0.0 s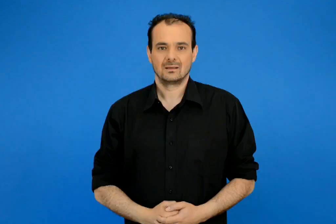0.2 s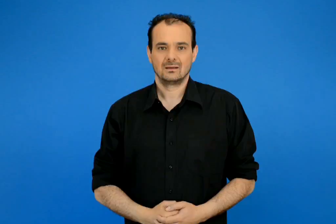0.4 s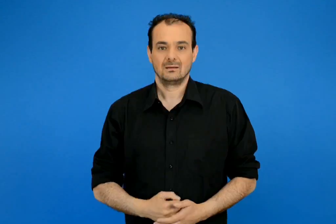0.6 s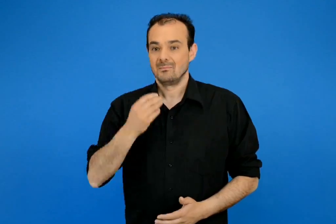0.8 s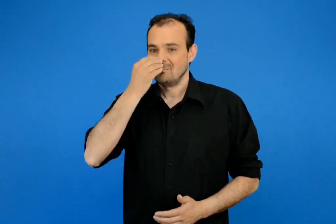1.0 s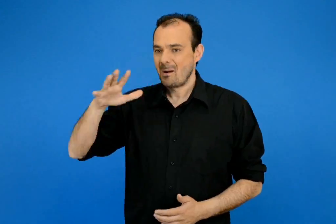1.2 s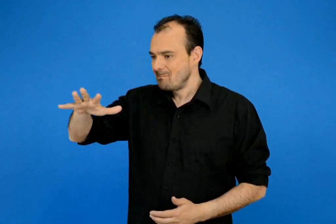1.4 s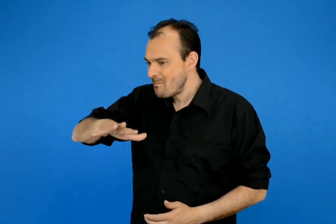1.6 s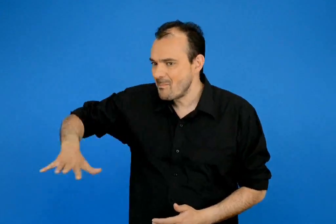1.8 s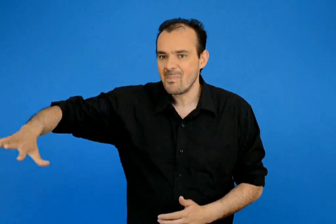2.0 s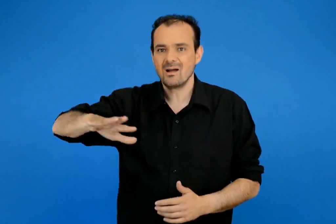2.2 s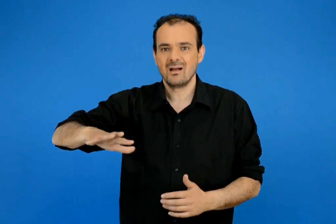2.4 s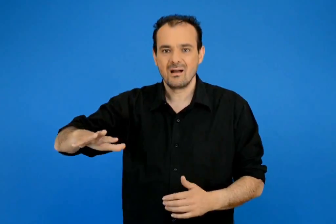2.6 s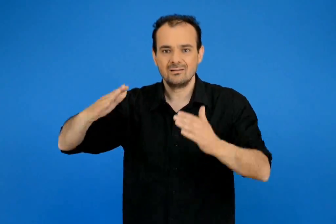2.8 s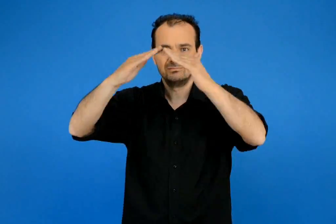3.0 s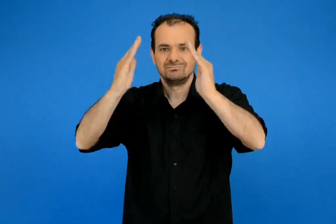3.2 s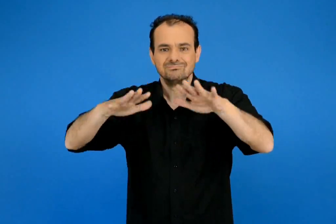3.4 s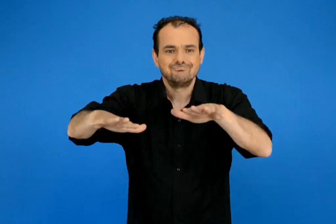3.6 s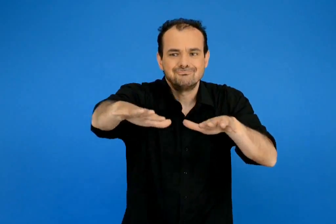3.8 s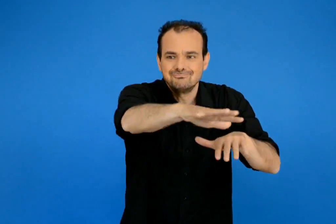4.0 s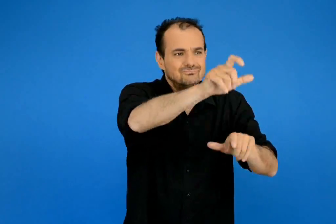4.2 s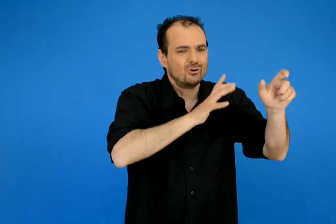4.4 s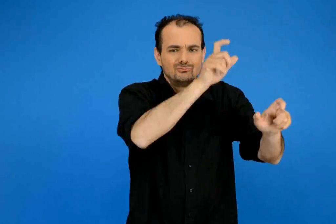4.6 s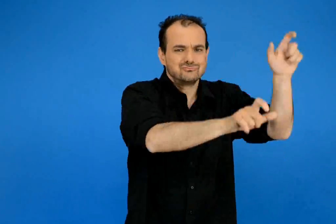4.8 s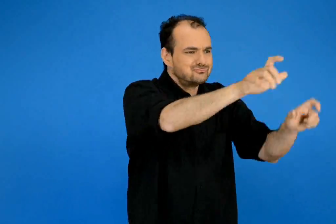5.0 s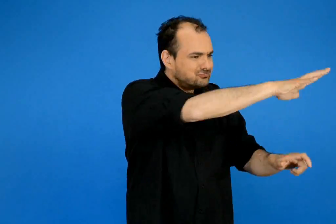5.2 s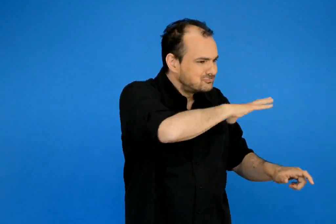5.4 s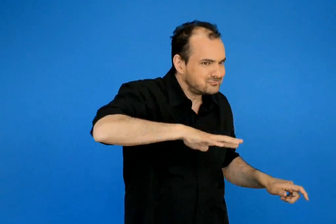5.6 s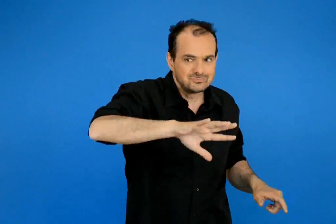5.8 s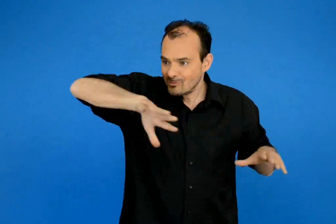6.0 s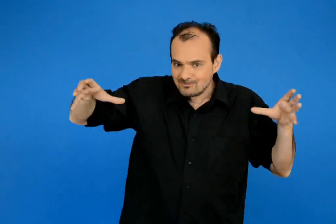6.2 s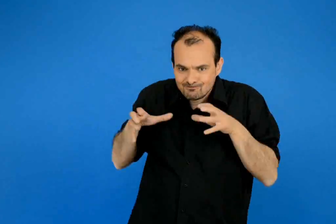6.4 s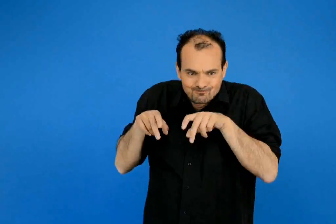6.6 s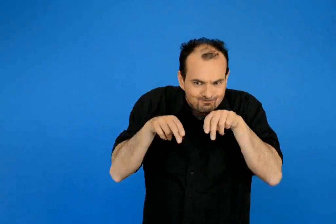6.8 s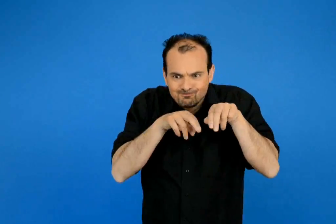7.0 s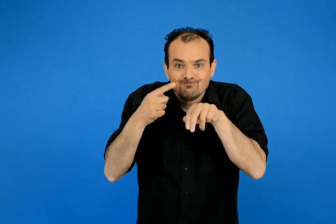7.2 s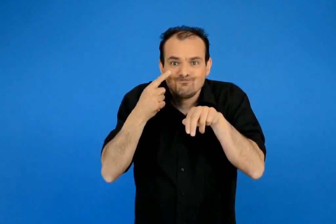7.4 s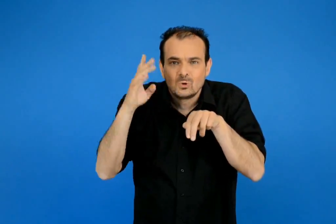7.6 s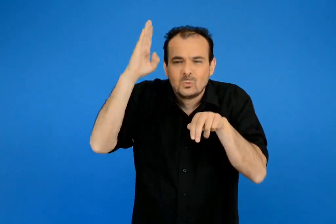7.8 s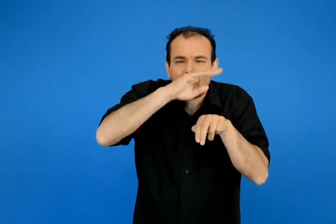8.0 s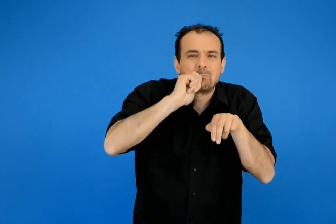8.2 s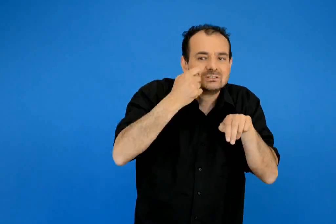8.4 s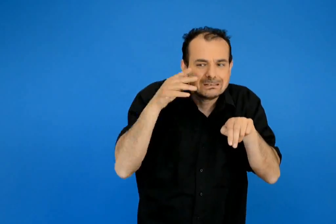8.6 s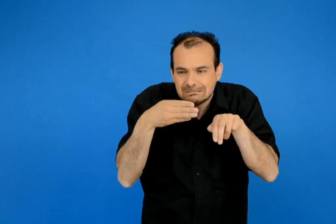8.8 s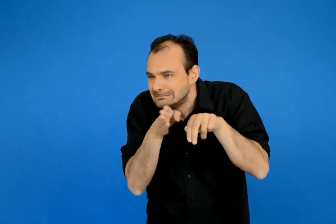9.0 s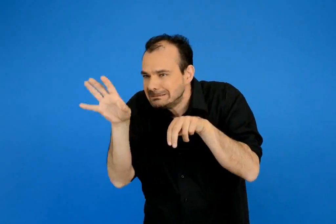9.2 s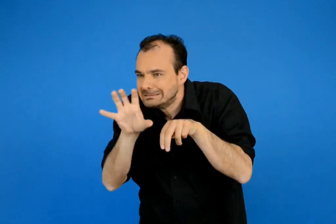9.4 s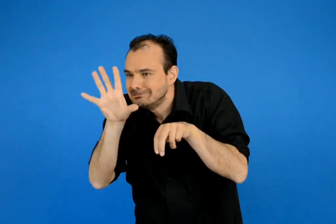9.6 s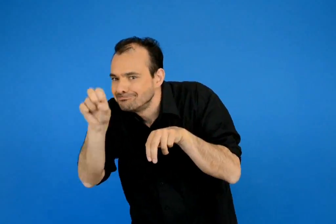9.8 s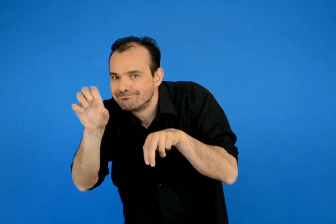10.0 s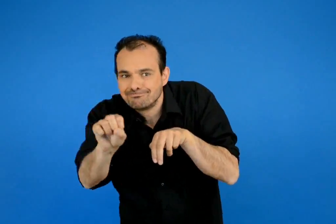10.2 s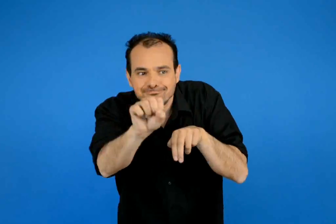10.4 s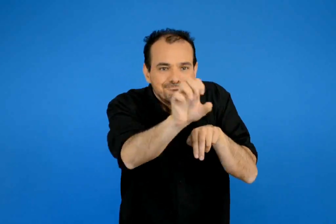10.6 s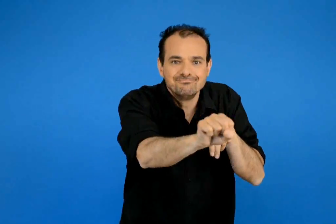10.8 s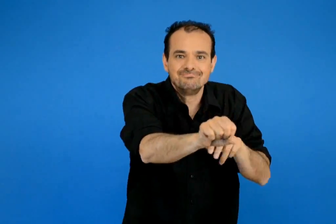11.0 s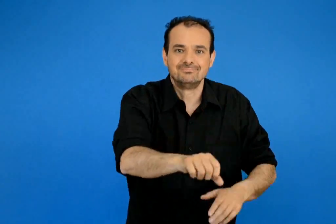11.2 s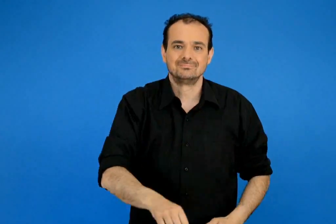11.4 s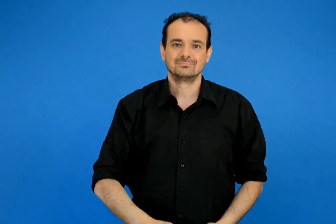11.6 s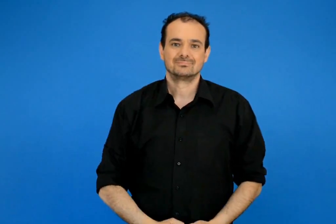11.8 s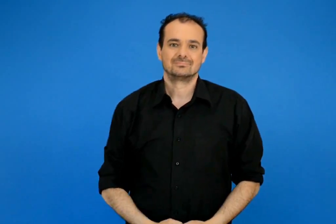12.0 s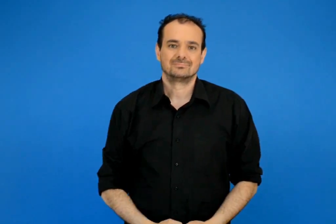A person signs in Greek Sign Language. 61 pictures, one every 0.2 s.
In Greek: τα πάρκα και τα κτίρια τον κόσμο όλο να δούμε τα μυστικά του τόπου μας όλα μεμιάς να βρούμε
